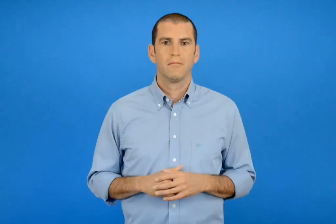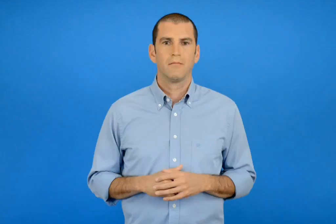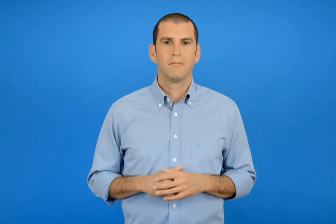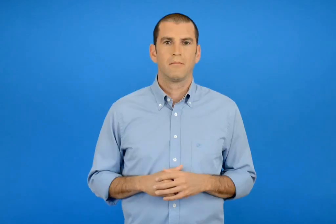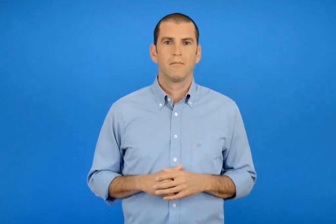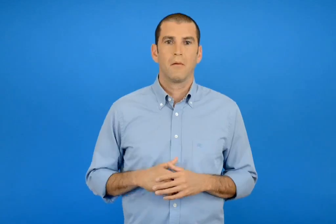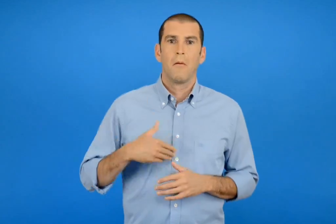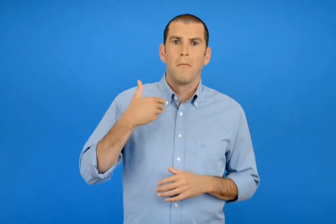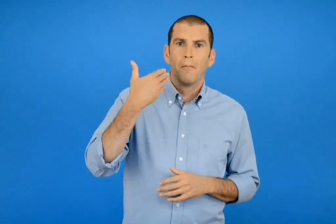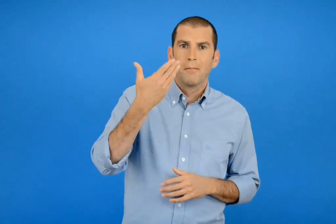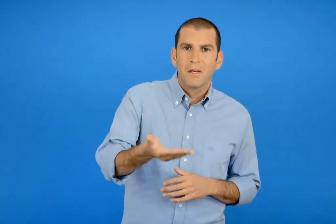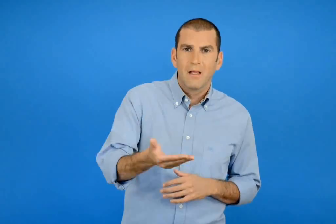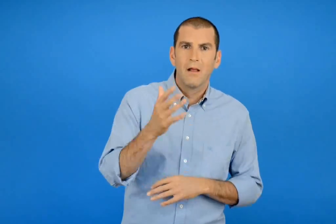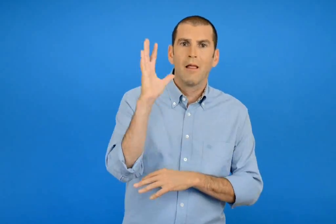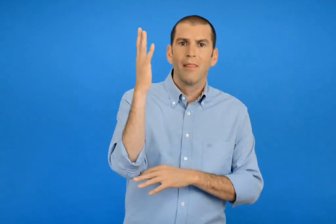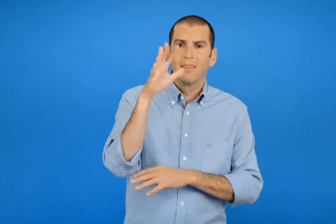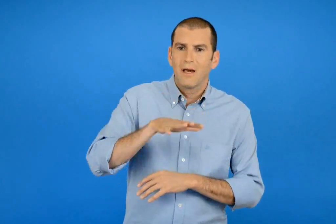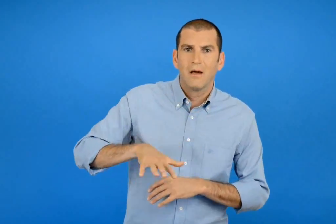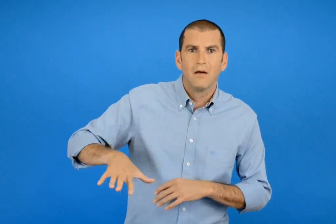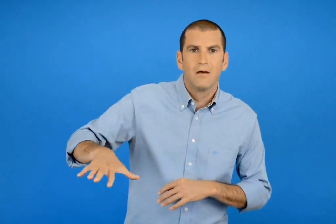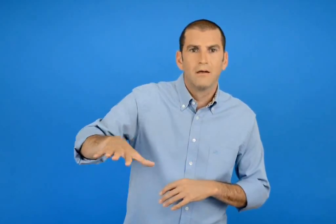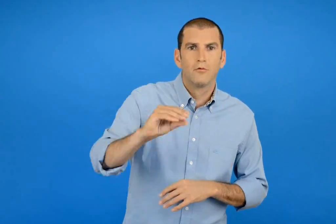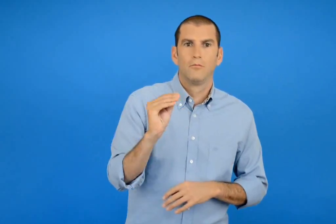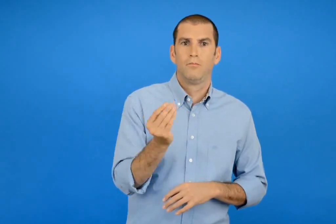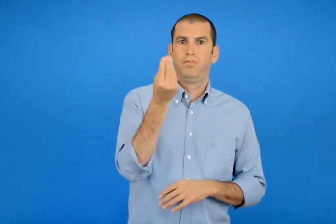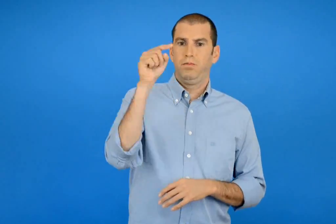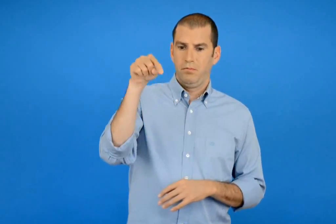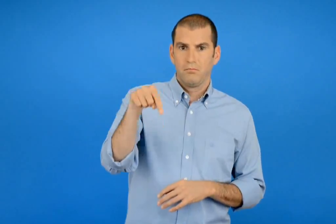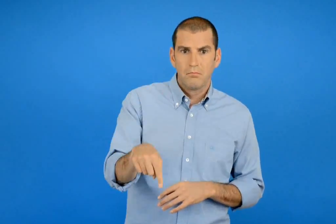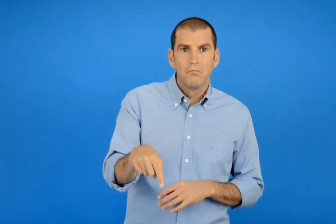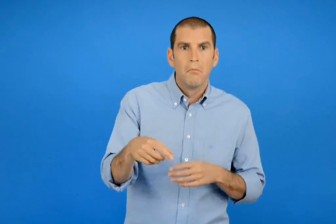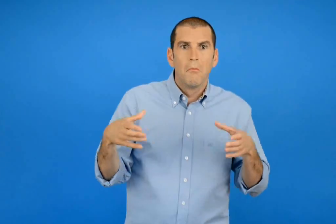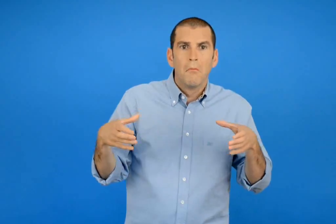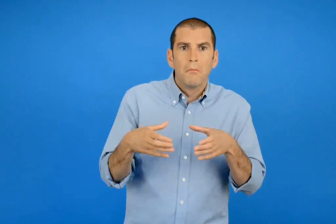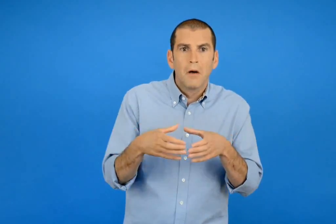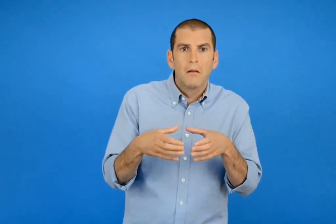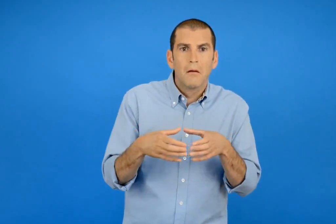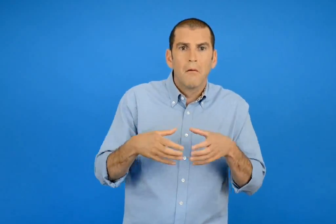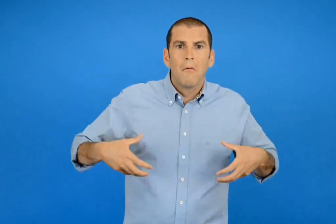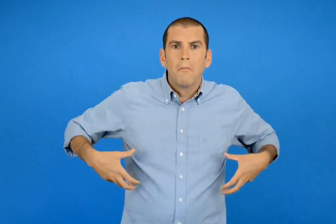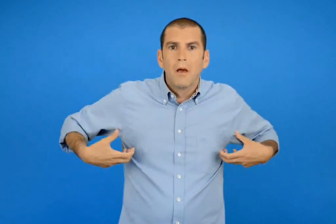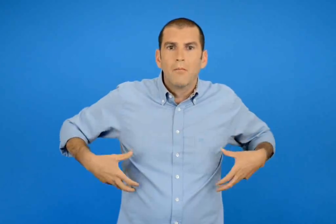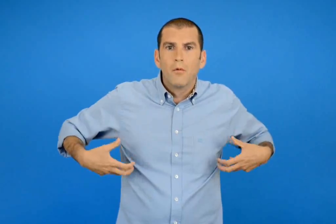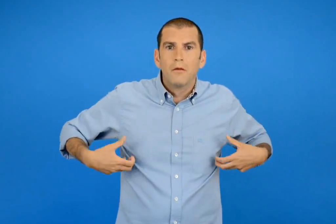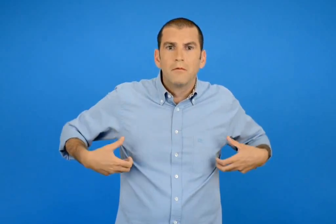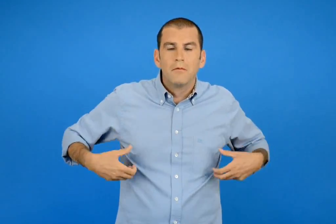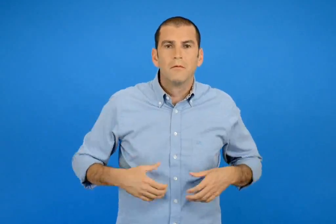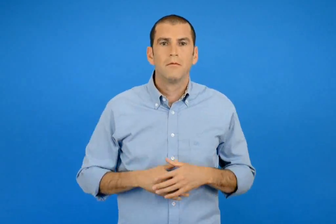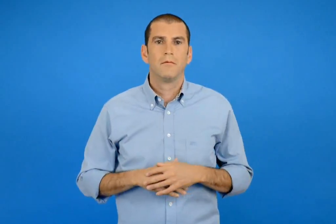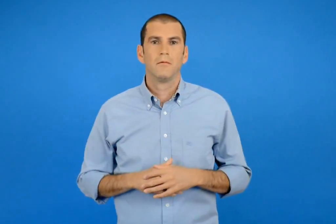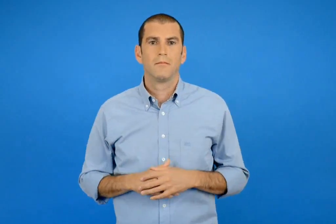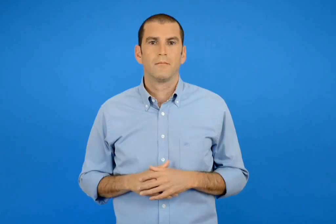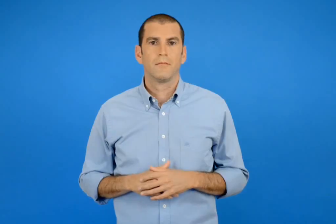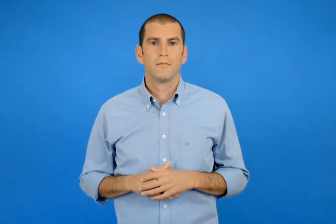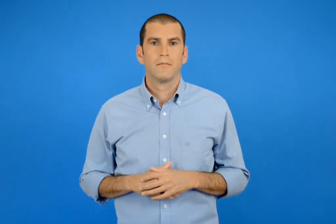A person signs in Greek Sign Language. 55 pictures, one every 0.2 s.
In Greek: μετα στο δάσος βρέθηκα μαζί με τις μαϊμούδες
